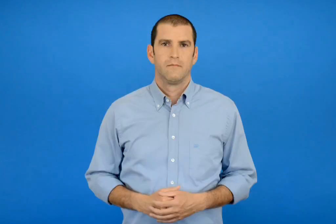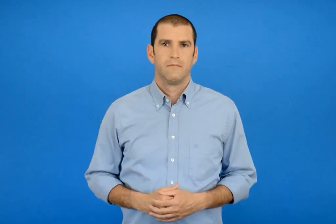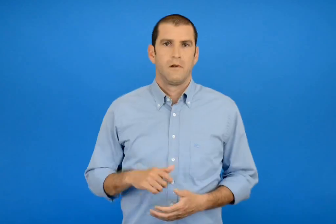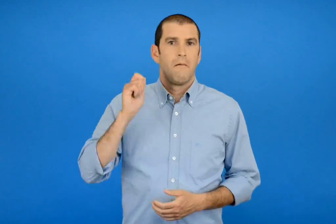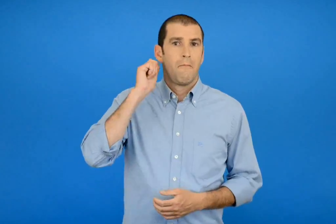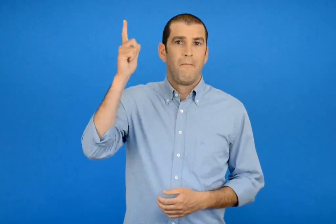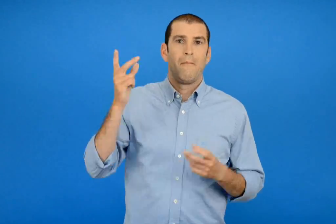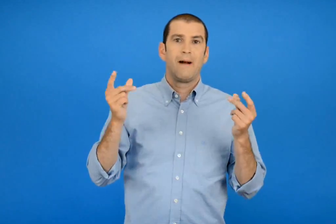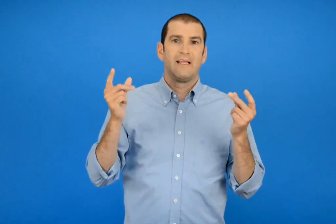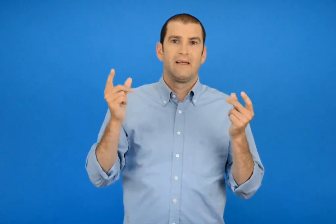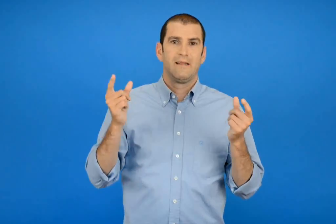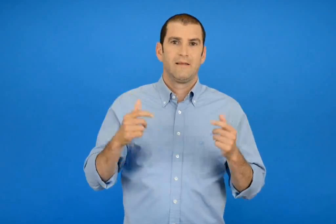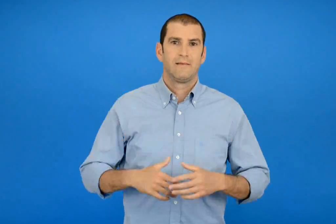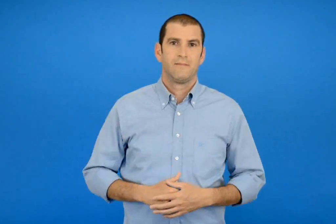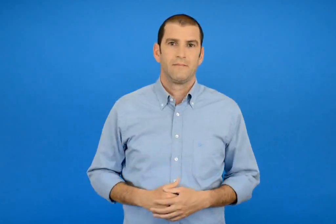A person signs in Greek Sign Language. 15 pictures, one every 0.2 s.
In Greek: στο πανήγυρι
